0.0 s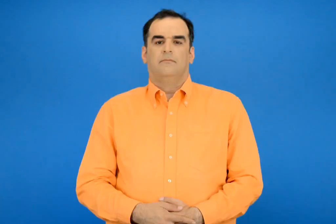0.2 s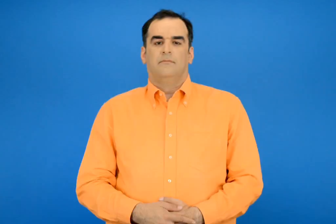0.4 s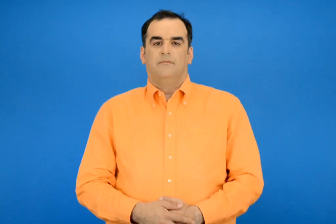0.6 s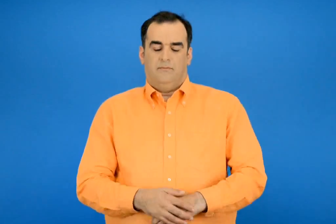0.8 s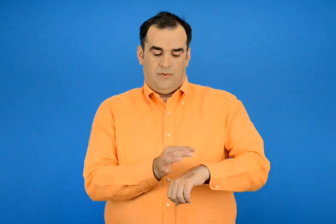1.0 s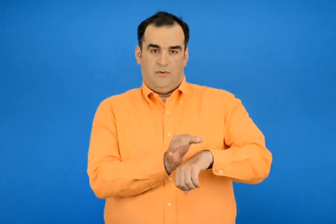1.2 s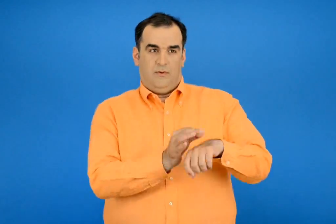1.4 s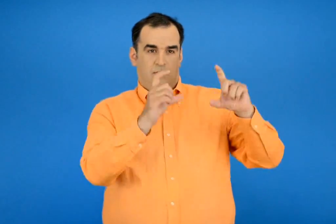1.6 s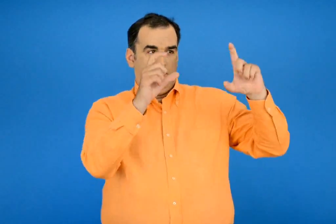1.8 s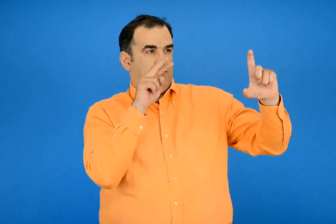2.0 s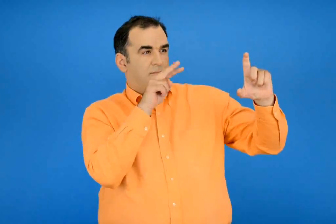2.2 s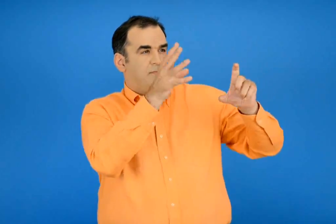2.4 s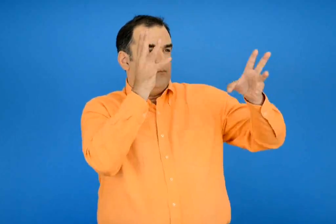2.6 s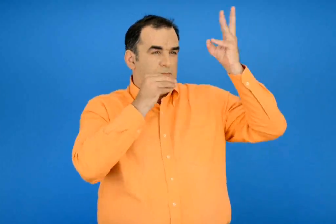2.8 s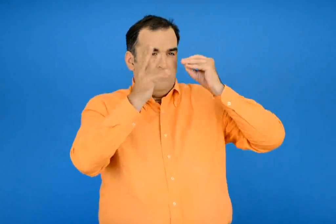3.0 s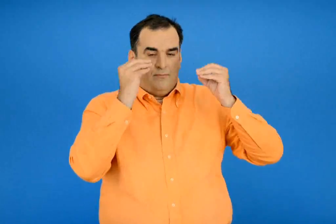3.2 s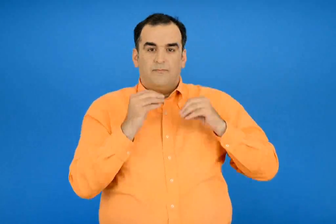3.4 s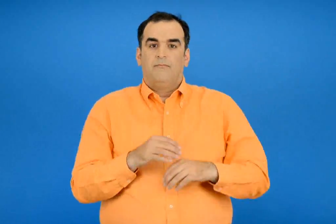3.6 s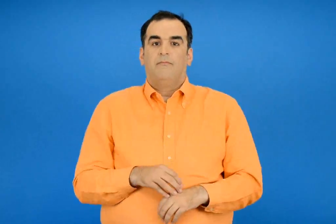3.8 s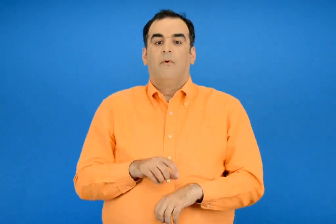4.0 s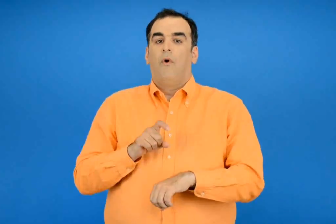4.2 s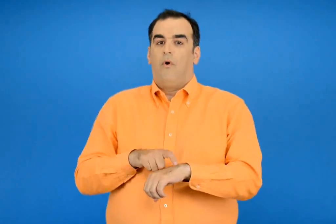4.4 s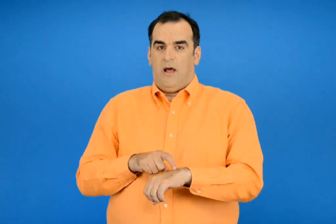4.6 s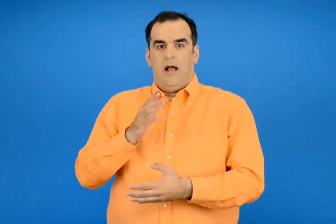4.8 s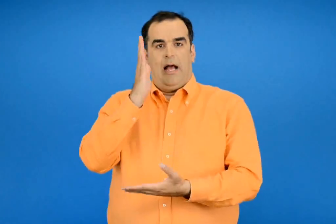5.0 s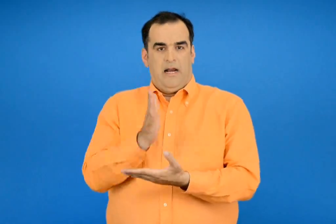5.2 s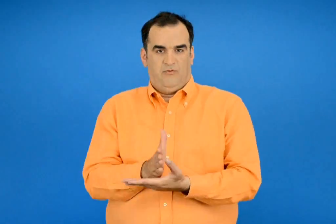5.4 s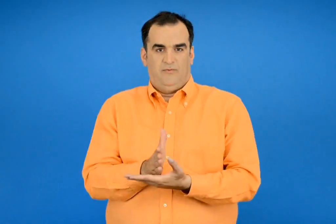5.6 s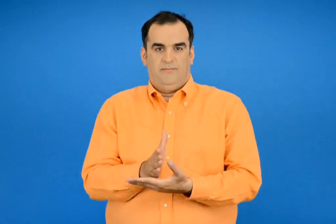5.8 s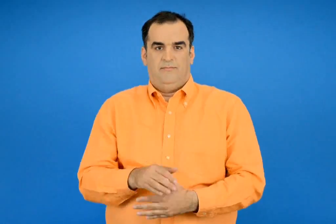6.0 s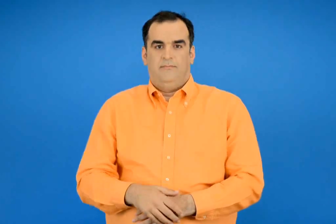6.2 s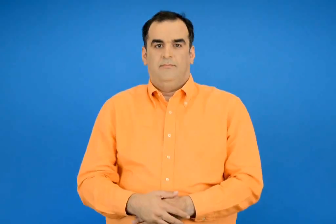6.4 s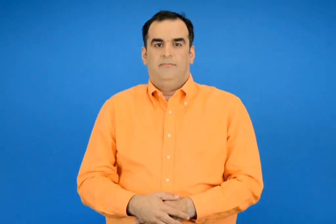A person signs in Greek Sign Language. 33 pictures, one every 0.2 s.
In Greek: διαβάζω το ρολόι η ωρά ακριβώς
